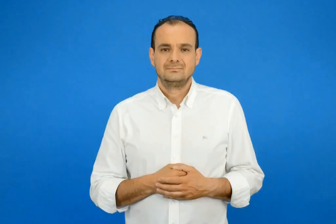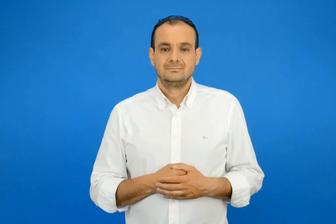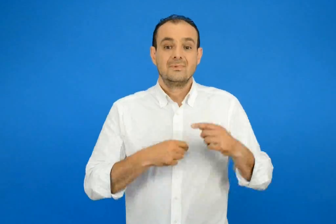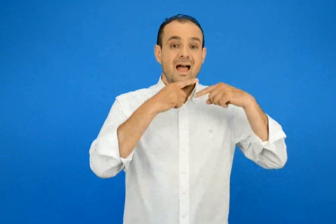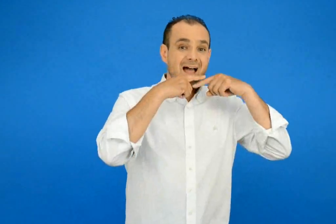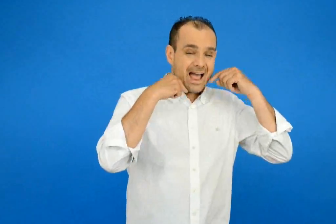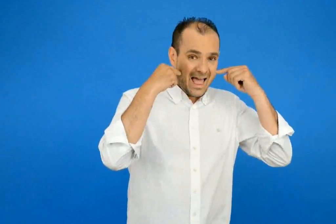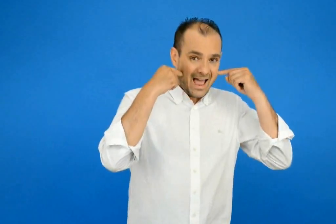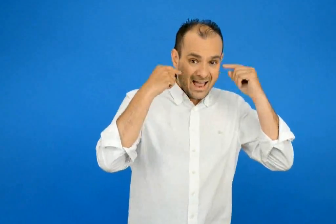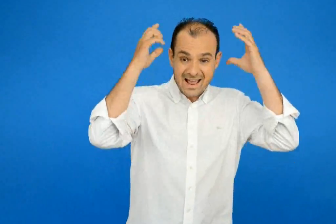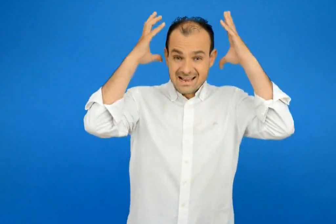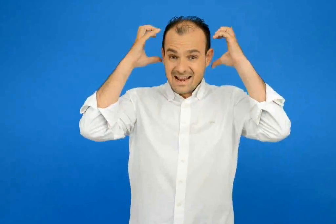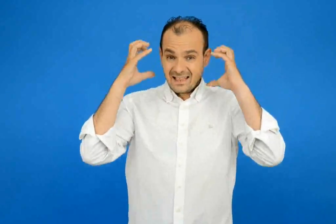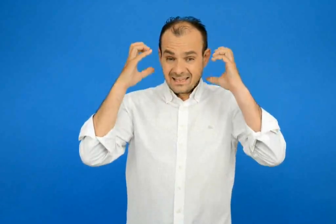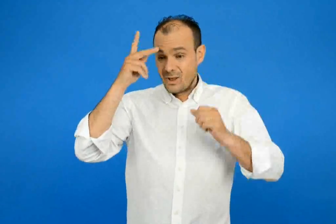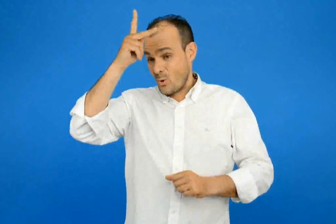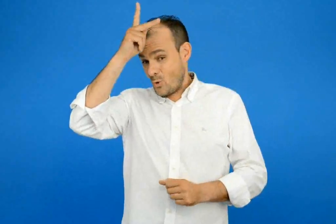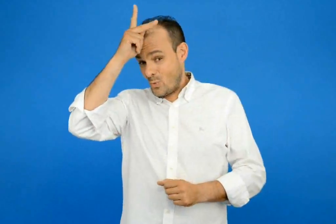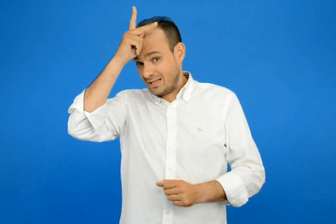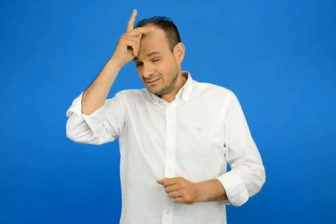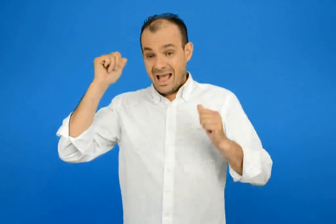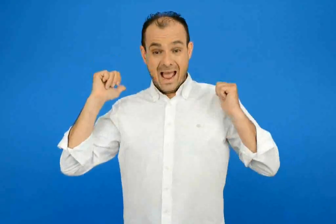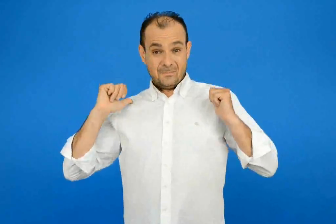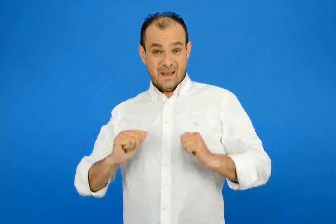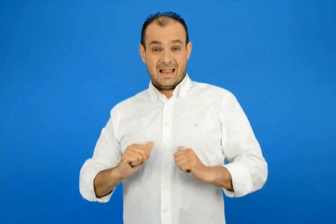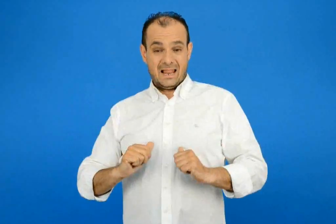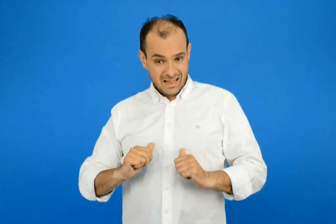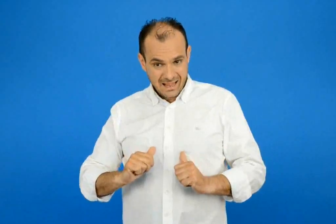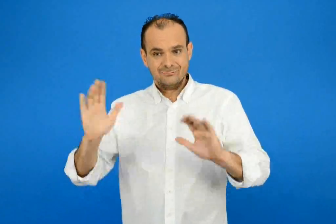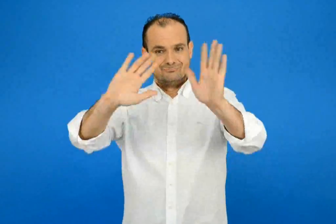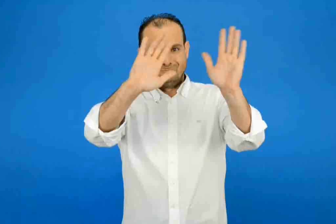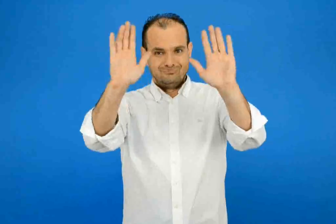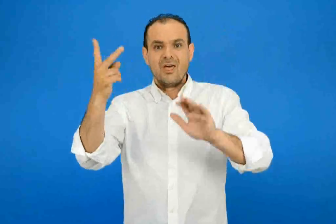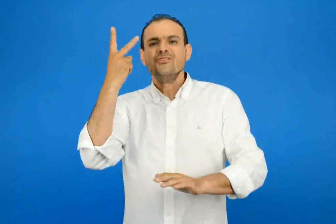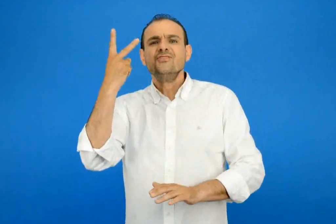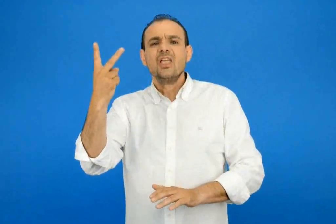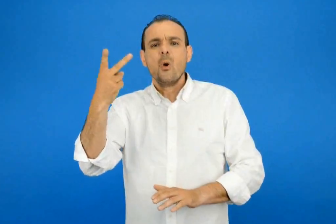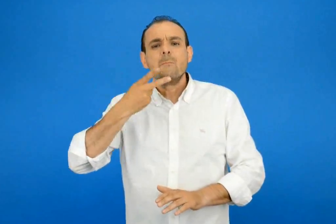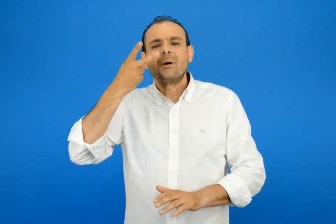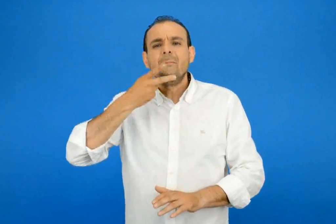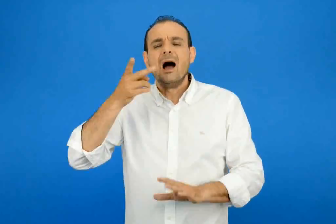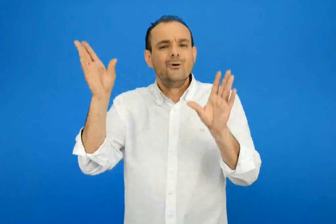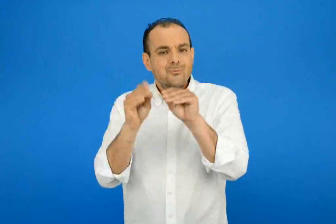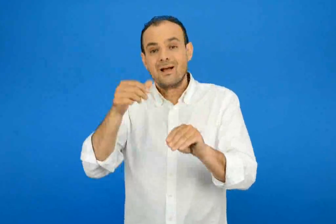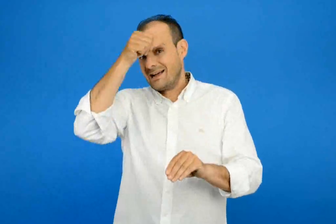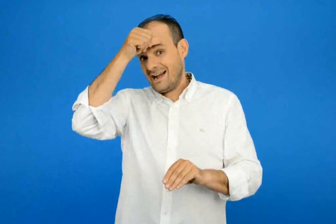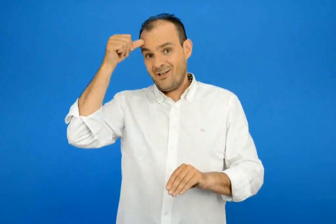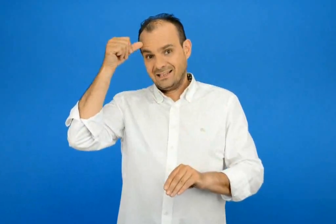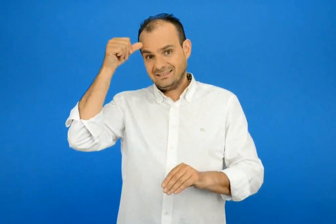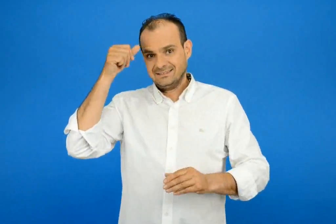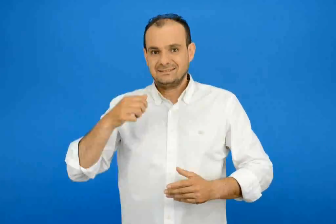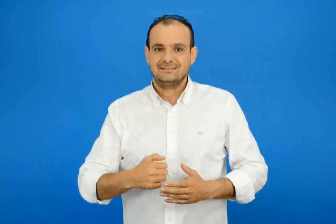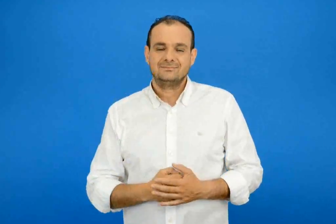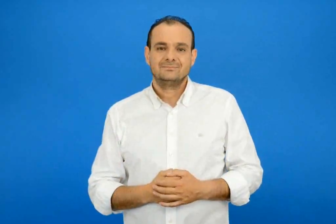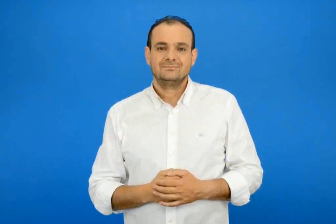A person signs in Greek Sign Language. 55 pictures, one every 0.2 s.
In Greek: η χαρά η γαληνή ο λουκάς και ο αρμπεν σε αποχαιρετούν με δύο ποιήματα για το καλοκαίρι
